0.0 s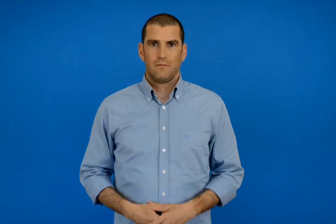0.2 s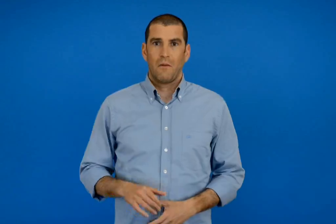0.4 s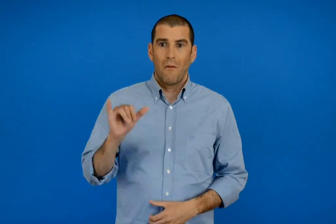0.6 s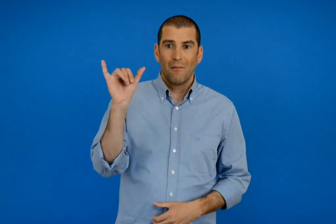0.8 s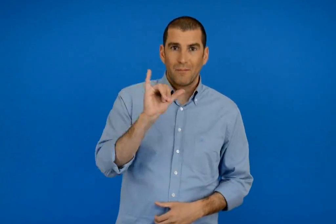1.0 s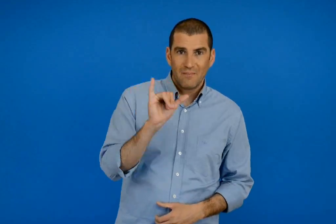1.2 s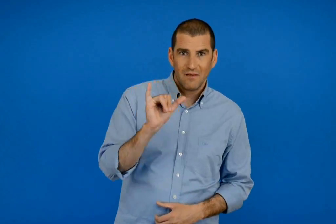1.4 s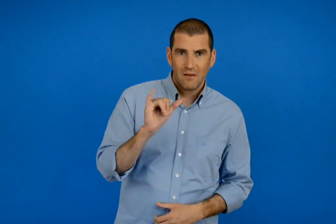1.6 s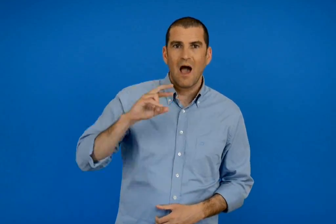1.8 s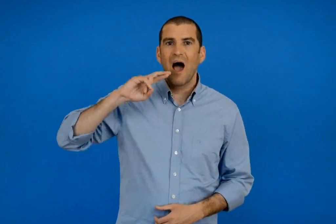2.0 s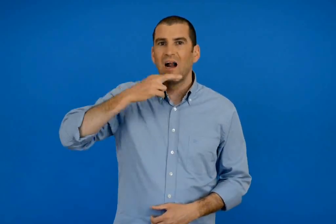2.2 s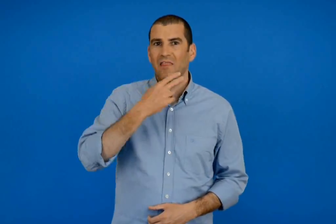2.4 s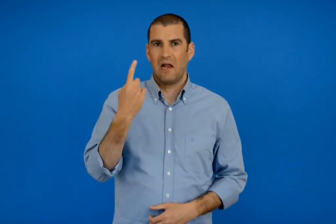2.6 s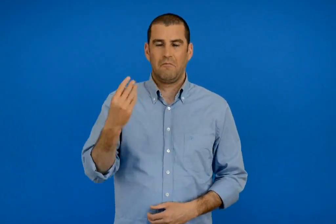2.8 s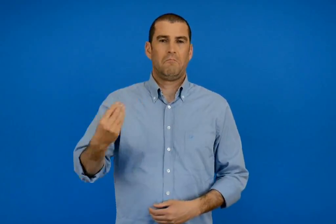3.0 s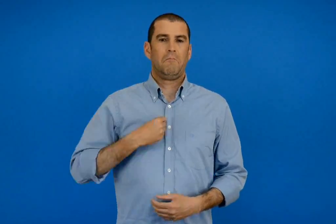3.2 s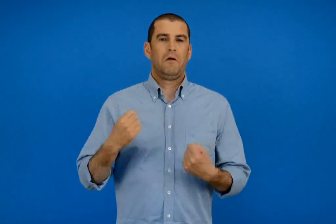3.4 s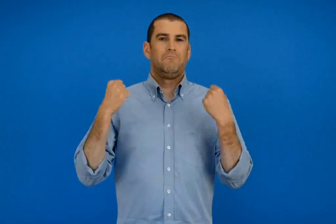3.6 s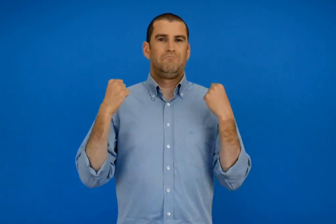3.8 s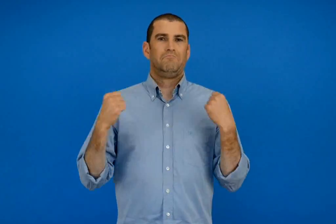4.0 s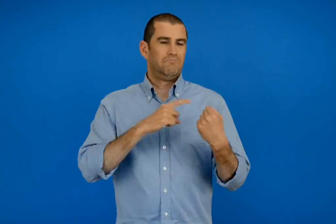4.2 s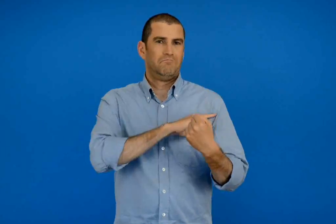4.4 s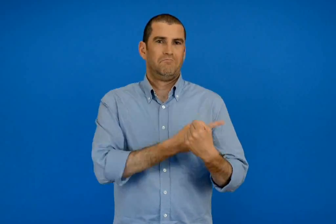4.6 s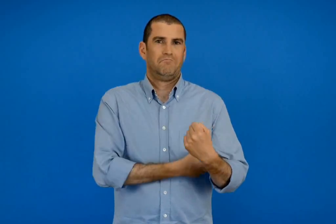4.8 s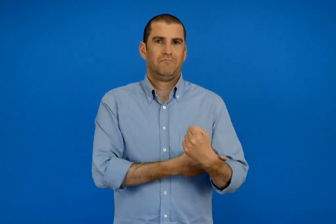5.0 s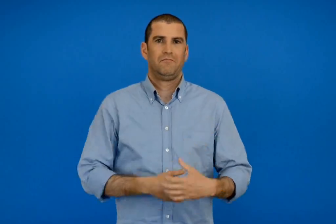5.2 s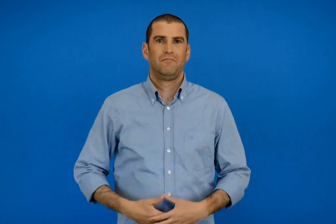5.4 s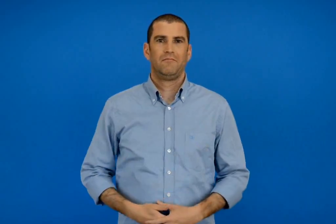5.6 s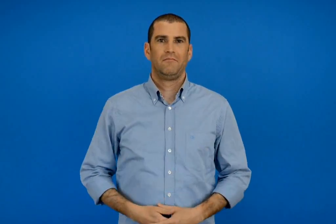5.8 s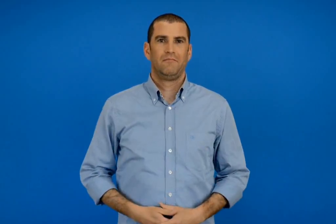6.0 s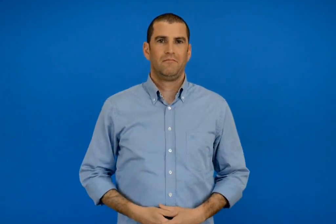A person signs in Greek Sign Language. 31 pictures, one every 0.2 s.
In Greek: για την πέμπτη ένα αχλάδι δίνει δύναμη μεγάλη
